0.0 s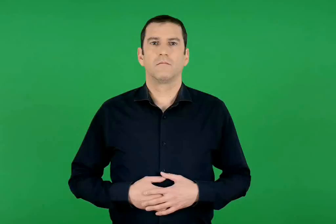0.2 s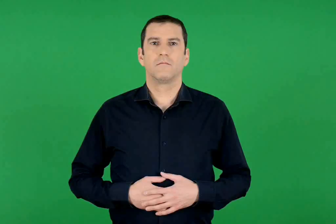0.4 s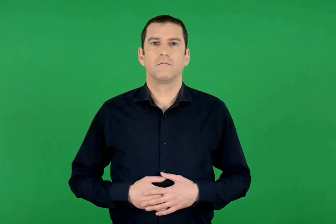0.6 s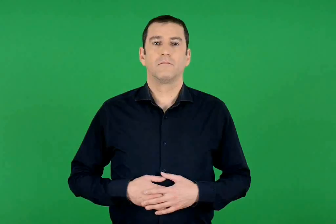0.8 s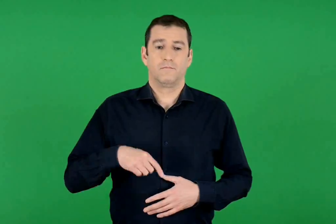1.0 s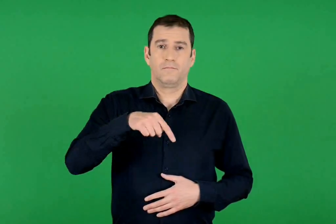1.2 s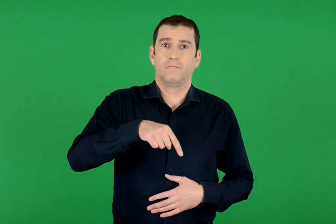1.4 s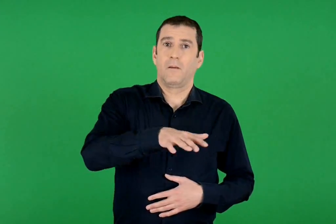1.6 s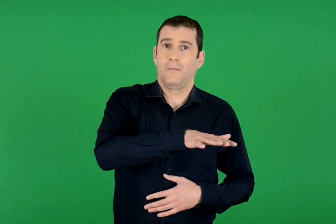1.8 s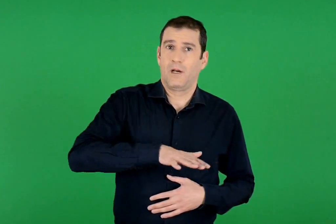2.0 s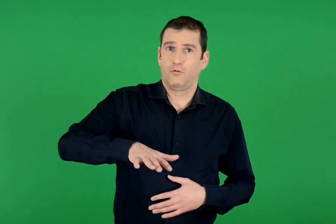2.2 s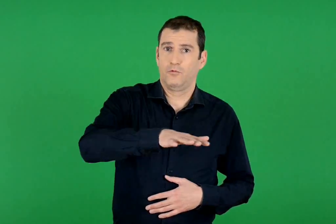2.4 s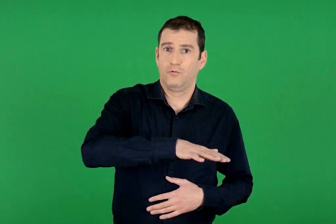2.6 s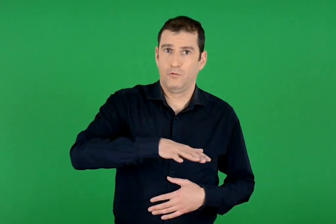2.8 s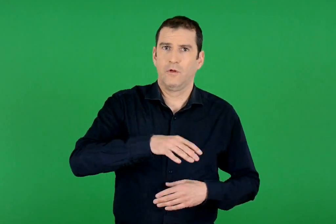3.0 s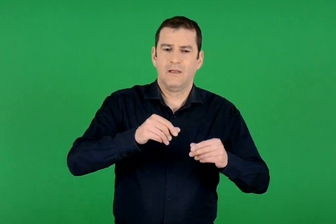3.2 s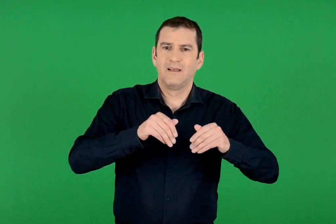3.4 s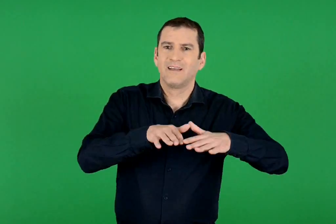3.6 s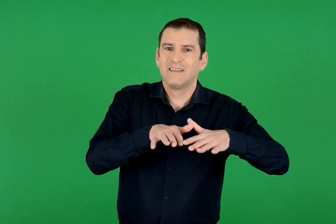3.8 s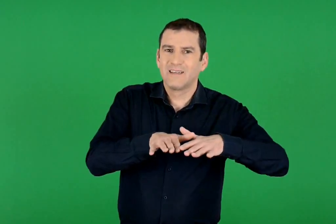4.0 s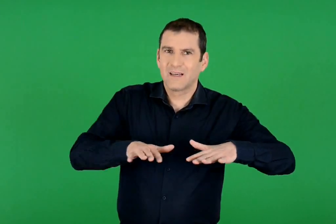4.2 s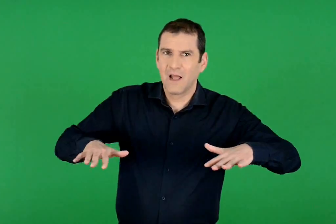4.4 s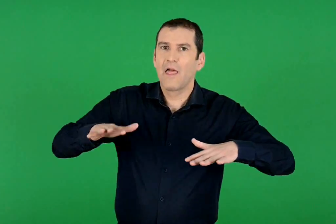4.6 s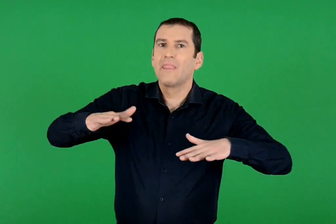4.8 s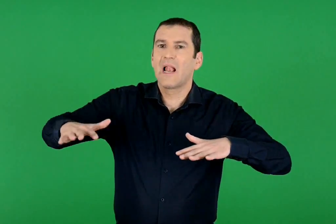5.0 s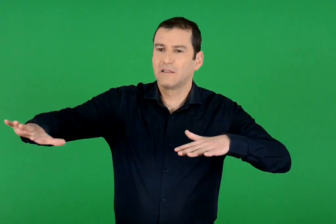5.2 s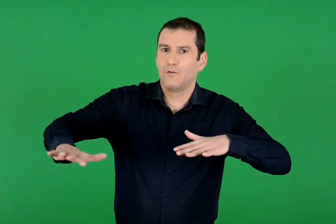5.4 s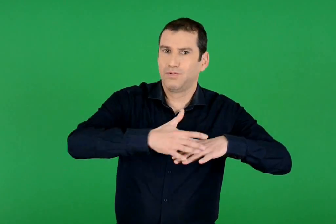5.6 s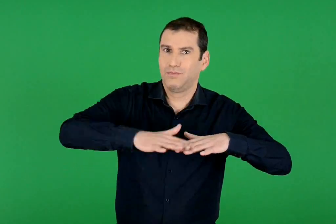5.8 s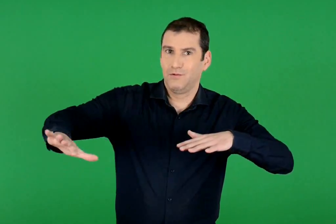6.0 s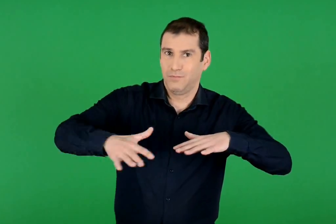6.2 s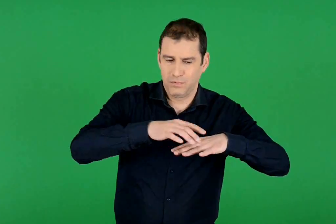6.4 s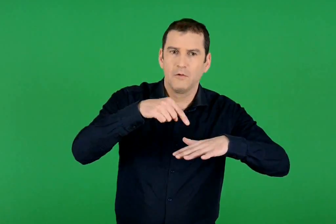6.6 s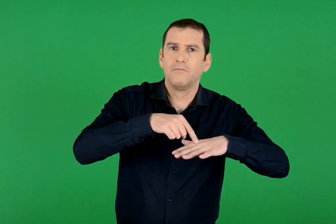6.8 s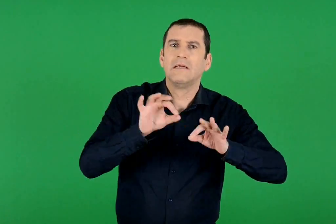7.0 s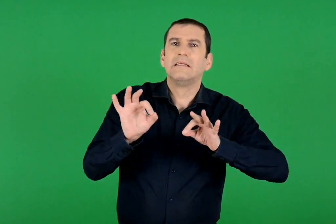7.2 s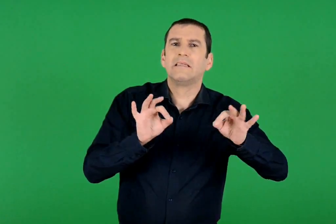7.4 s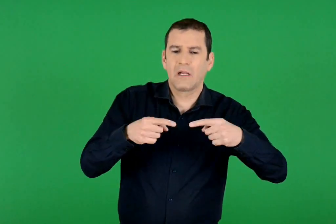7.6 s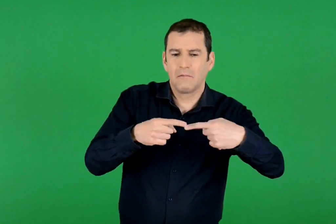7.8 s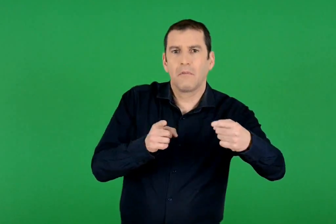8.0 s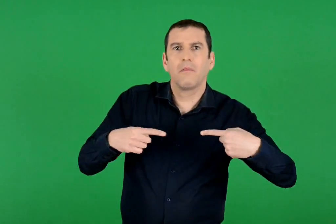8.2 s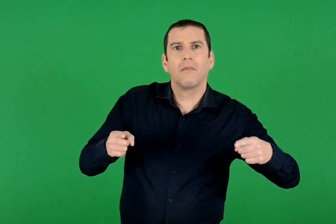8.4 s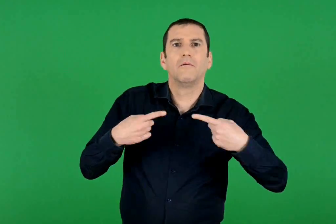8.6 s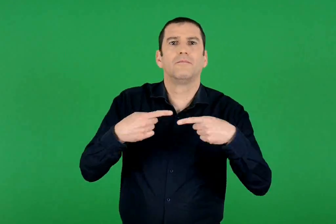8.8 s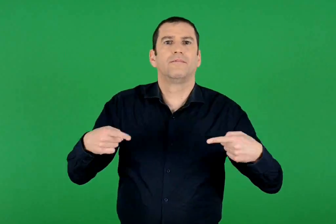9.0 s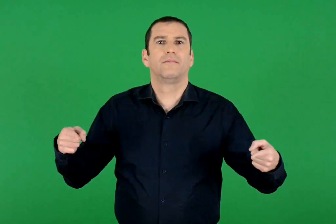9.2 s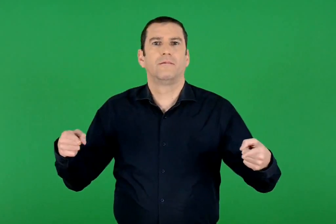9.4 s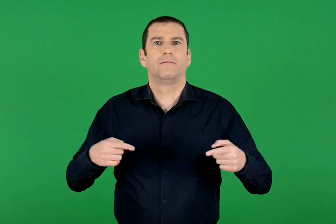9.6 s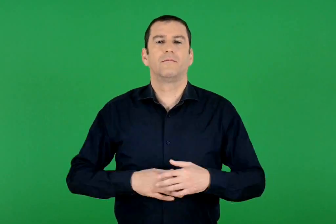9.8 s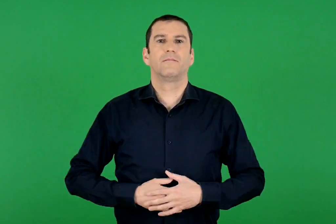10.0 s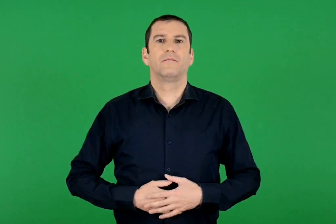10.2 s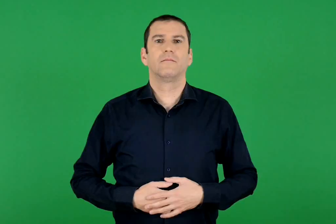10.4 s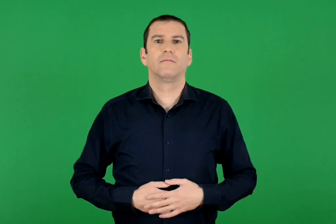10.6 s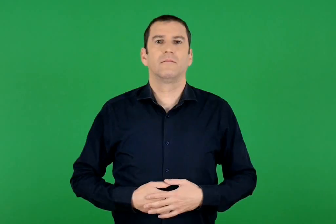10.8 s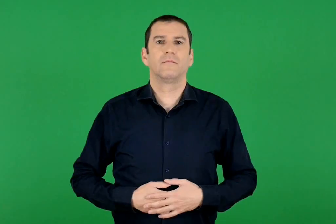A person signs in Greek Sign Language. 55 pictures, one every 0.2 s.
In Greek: στο μέρος που η στεριά βρέχεται από τη θάλασσα δημιουργούνται διάφορα σχήματα
